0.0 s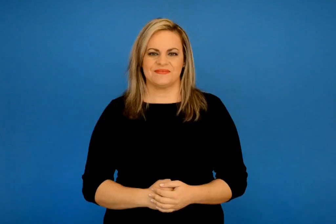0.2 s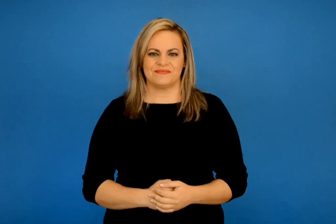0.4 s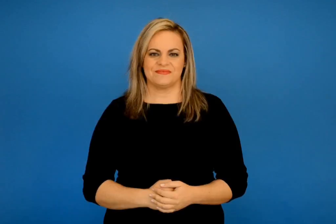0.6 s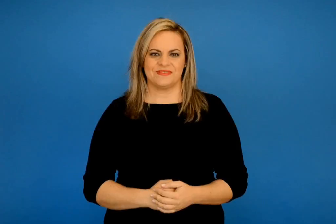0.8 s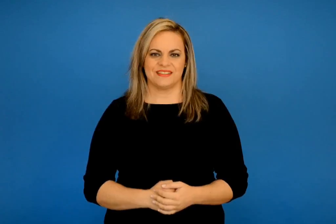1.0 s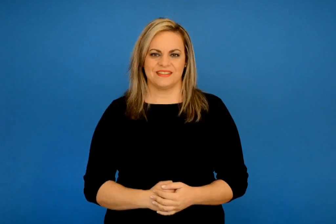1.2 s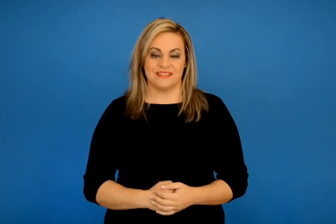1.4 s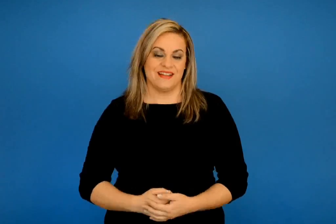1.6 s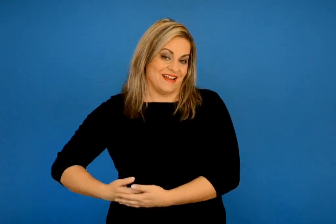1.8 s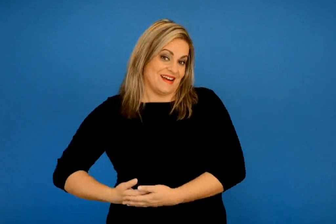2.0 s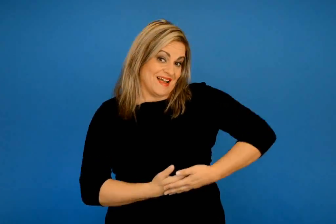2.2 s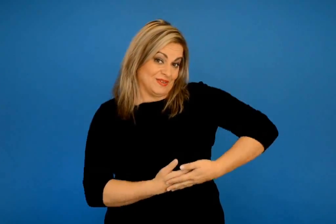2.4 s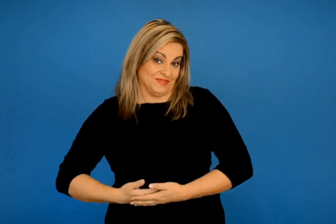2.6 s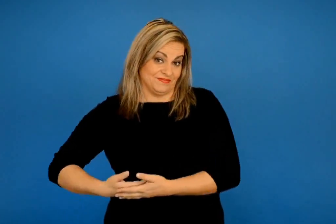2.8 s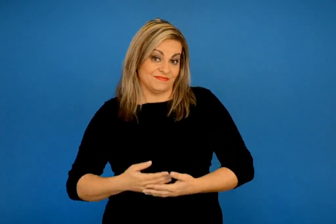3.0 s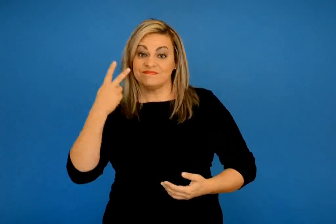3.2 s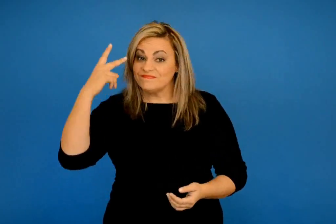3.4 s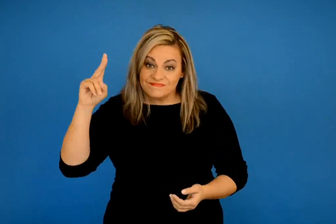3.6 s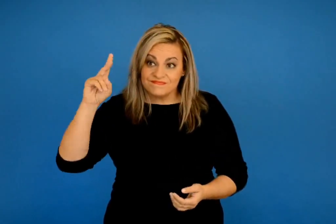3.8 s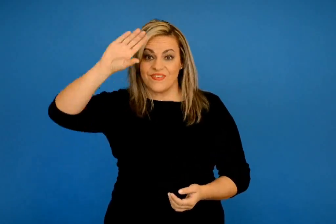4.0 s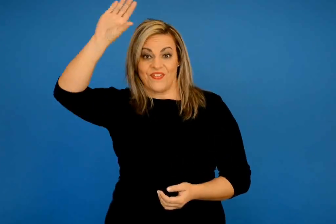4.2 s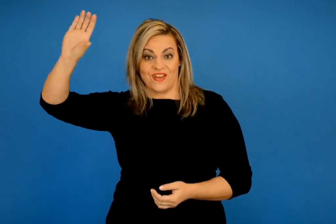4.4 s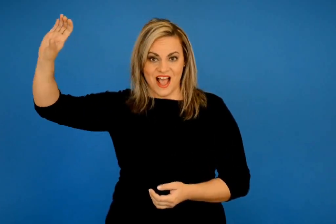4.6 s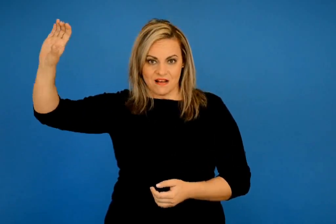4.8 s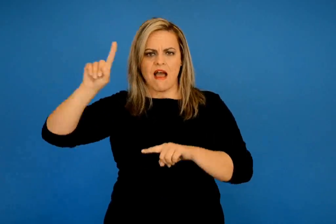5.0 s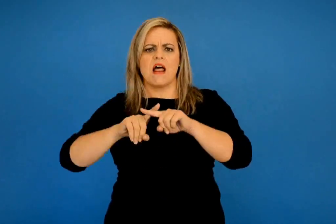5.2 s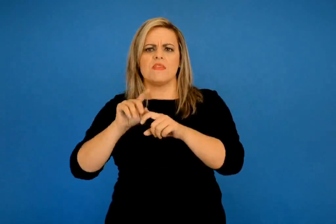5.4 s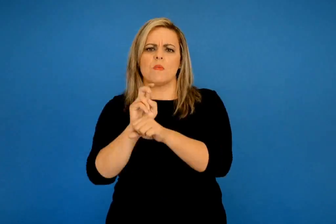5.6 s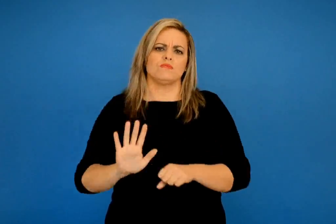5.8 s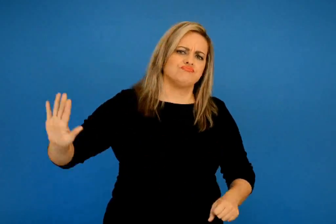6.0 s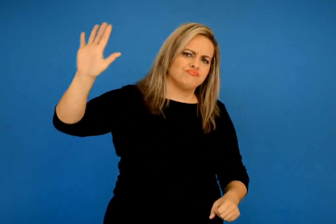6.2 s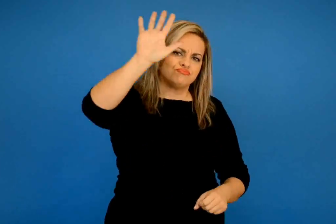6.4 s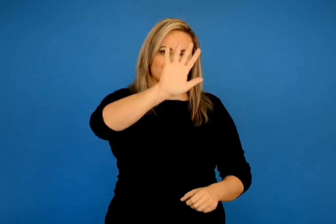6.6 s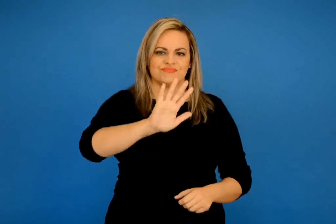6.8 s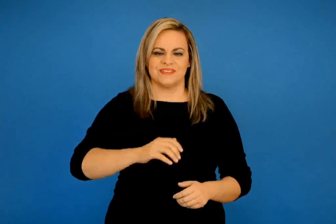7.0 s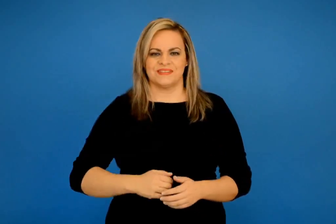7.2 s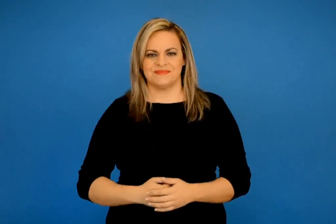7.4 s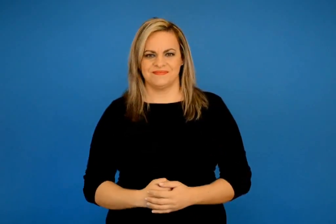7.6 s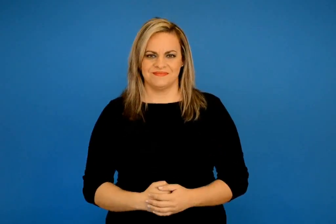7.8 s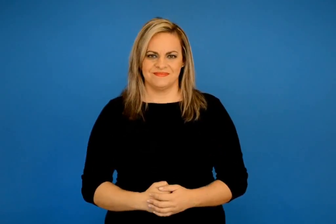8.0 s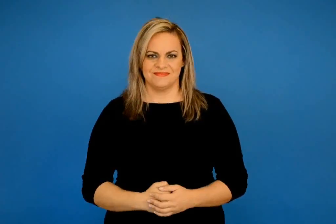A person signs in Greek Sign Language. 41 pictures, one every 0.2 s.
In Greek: νανουρίσματα από τη θράκη και την υπόλοιπη ελλάδα
